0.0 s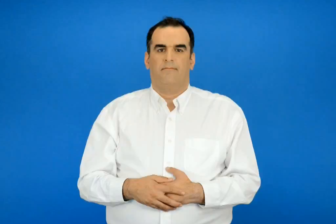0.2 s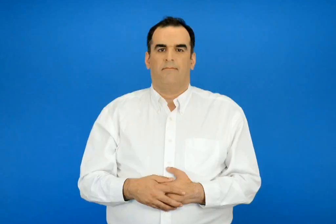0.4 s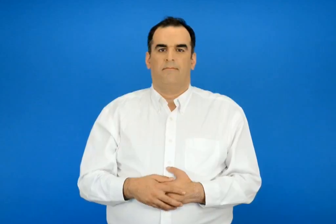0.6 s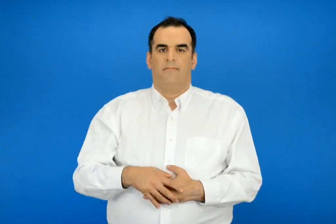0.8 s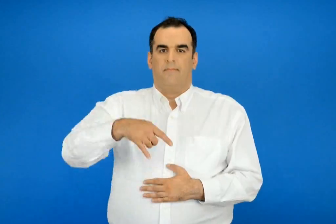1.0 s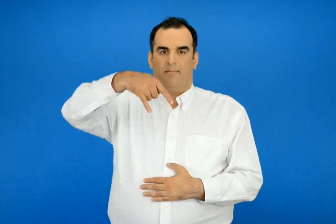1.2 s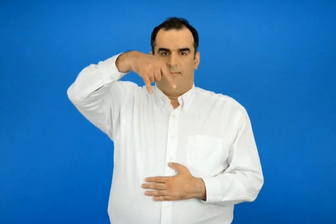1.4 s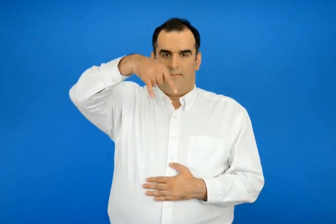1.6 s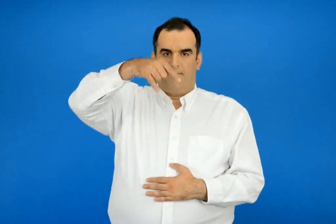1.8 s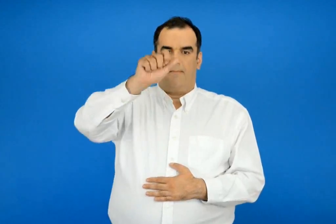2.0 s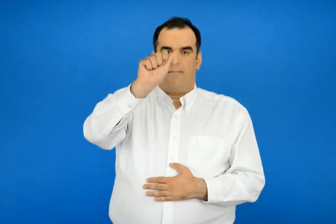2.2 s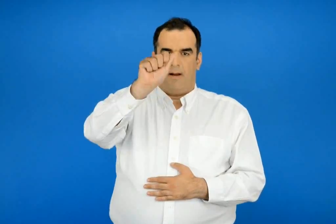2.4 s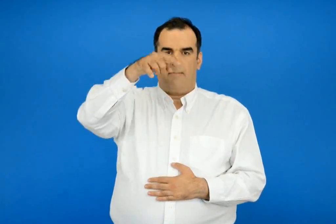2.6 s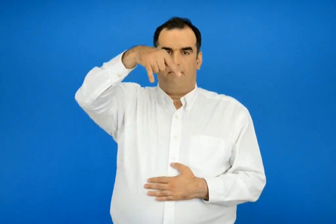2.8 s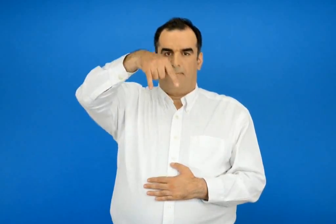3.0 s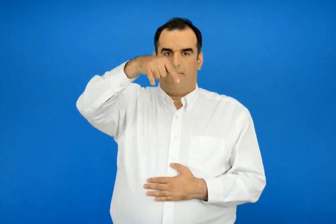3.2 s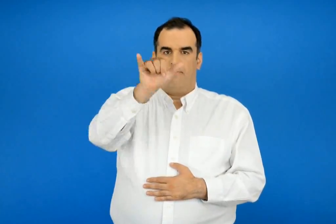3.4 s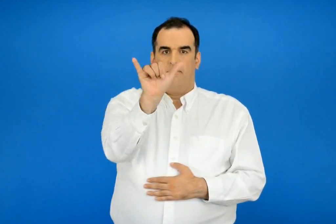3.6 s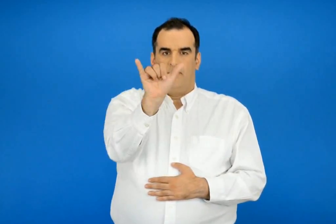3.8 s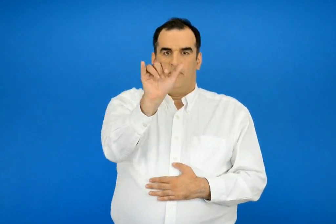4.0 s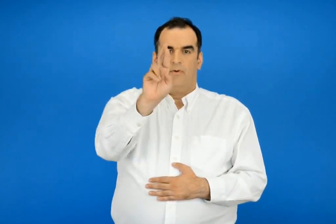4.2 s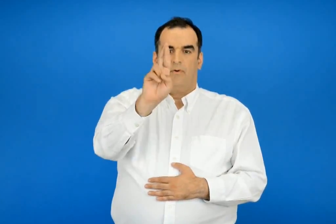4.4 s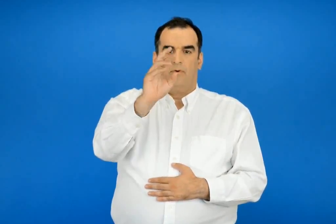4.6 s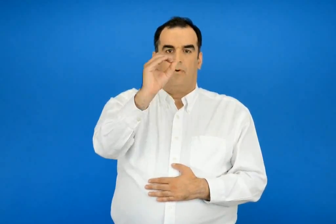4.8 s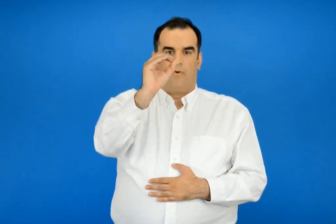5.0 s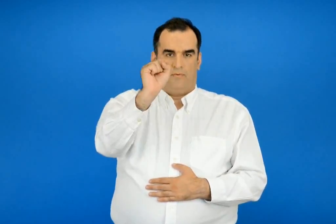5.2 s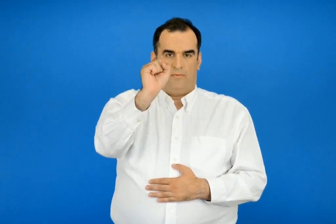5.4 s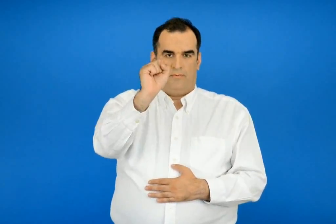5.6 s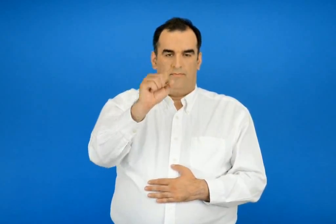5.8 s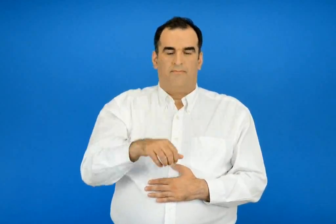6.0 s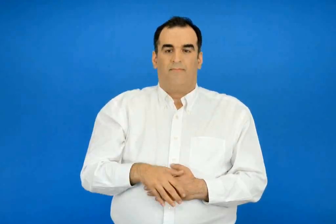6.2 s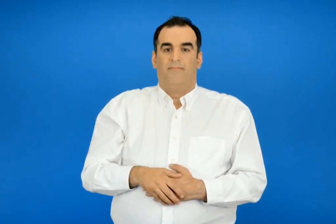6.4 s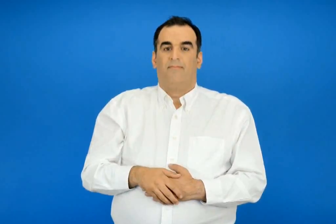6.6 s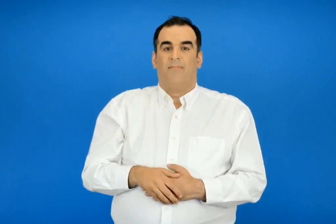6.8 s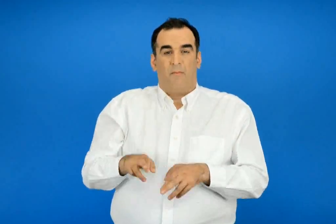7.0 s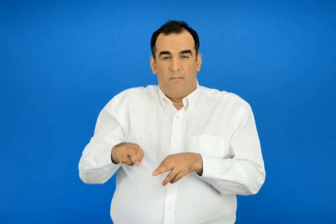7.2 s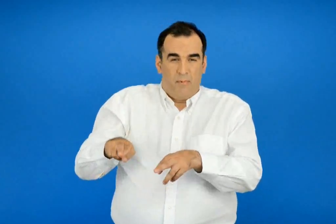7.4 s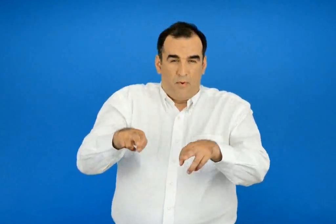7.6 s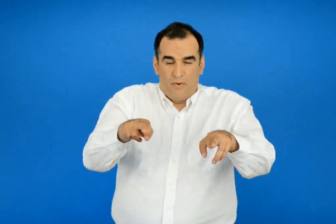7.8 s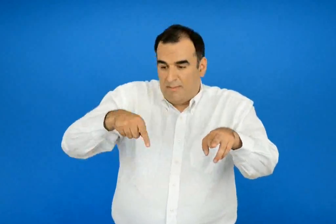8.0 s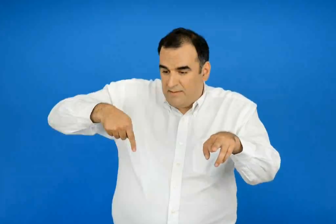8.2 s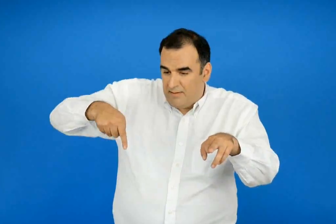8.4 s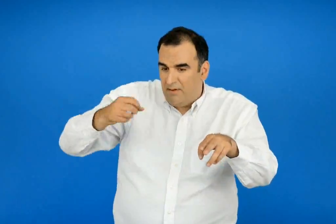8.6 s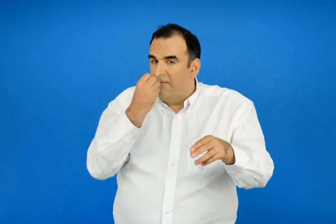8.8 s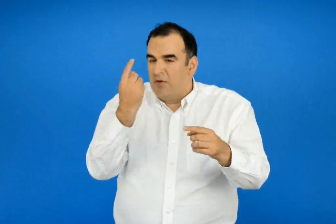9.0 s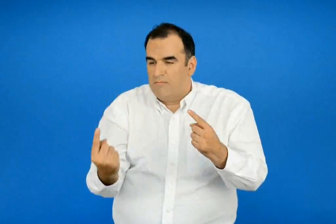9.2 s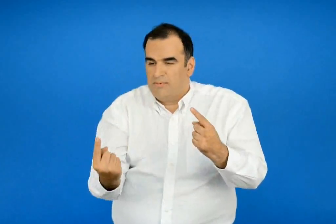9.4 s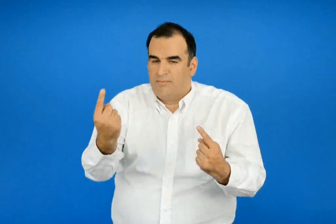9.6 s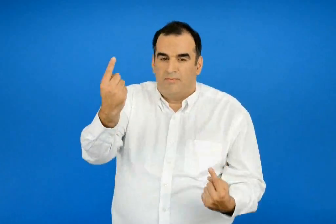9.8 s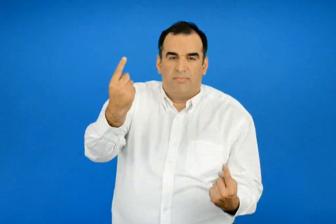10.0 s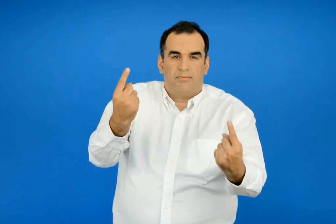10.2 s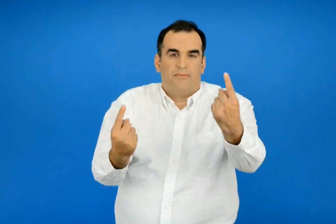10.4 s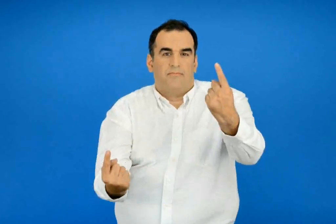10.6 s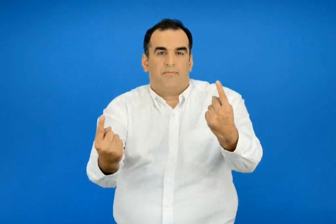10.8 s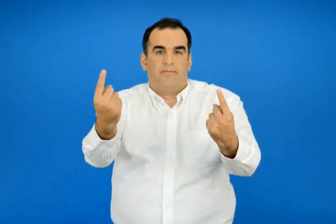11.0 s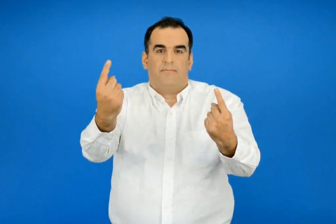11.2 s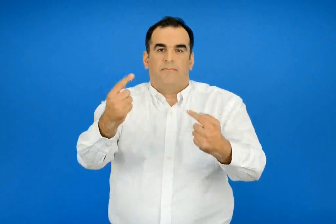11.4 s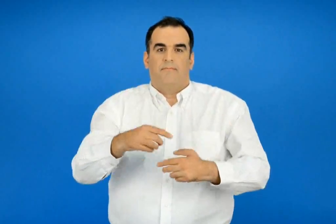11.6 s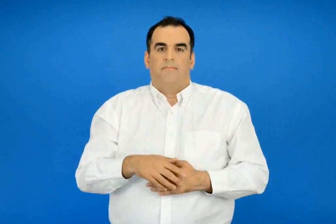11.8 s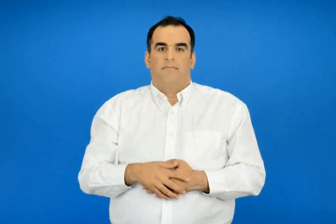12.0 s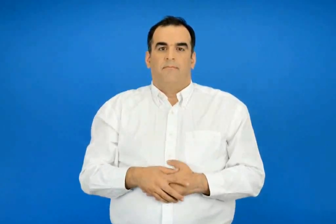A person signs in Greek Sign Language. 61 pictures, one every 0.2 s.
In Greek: πάπυρος ο φυτό που φυτρωνει στις όχθες των ποταμών
